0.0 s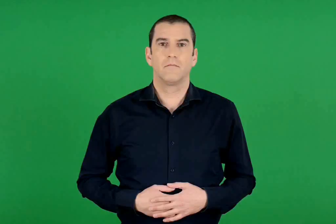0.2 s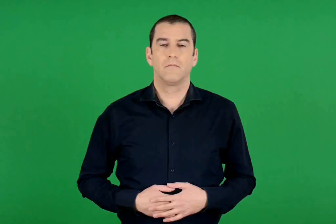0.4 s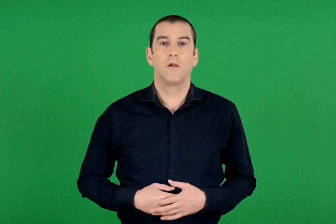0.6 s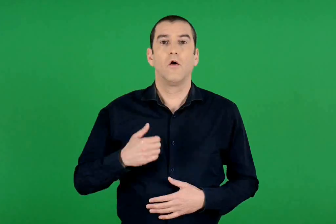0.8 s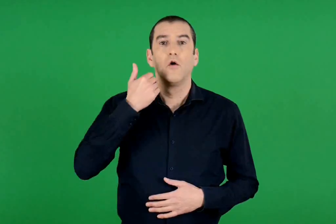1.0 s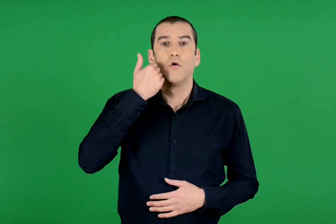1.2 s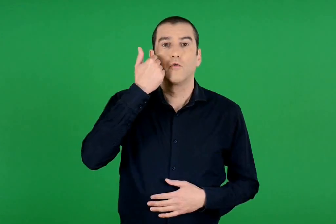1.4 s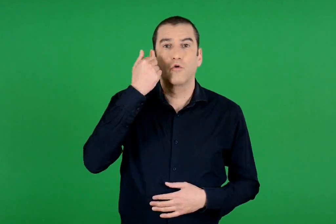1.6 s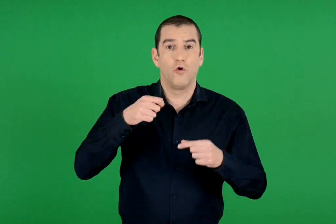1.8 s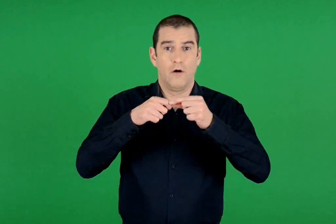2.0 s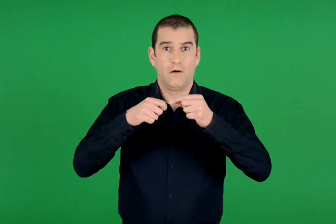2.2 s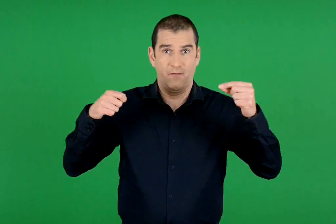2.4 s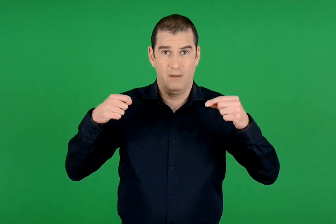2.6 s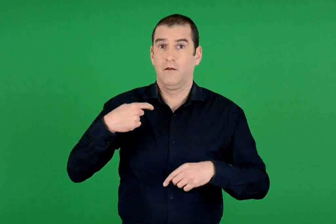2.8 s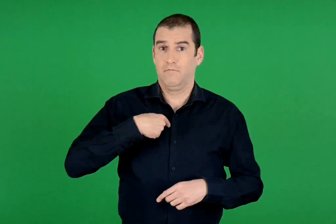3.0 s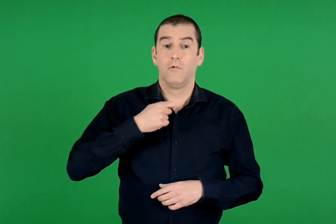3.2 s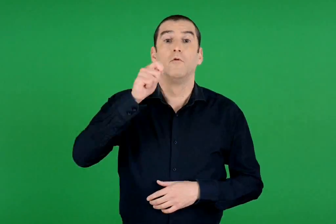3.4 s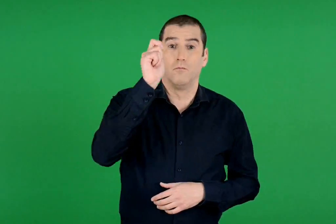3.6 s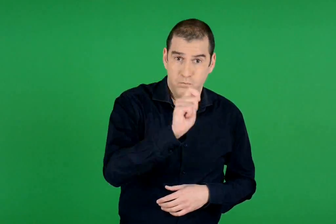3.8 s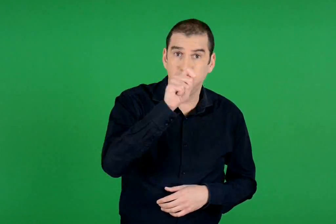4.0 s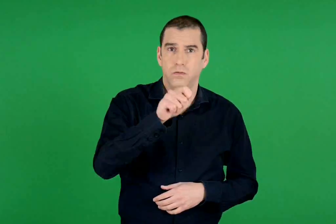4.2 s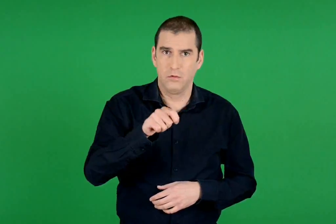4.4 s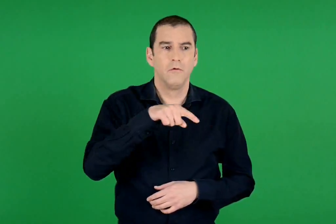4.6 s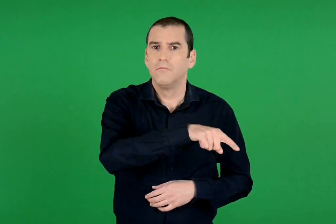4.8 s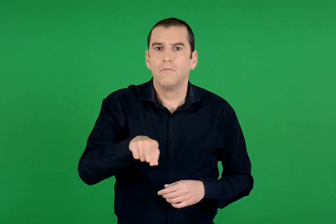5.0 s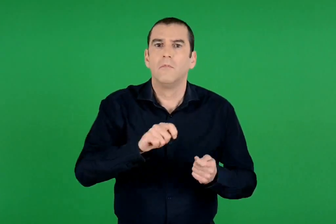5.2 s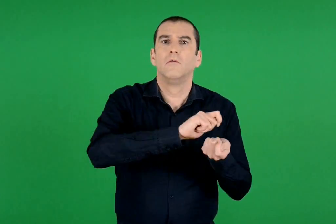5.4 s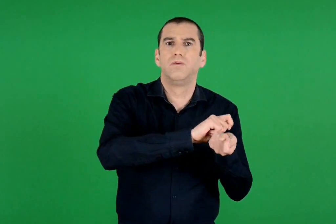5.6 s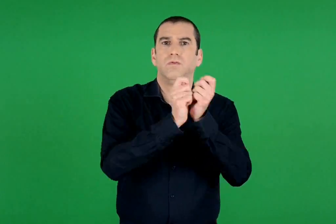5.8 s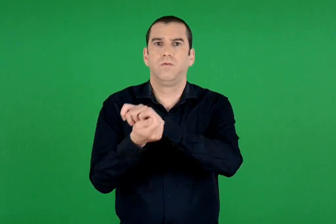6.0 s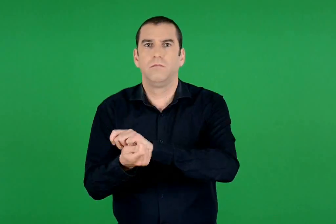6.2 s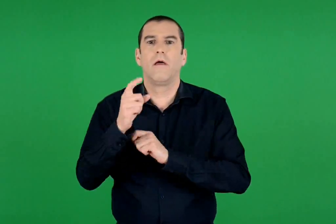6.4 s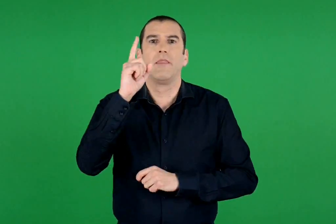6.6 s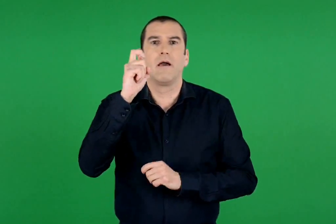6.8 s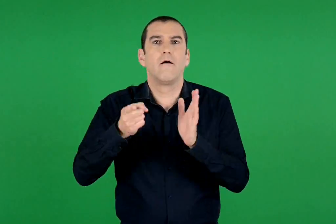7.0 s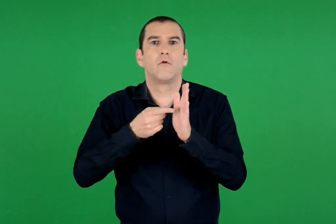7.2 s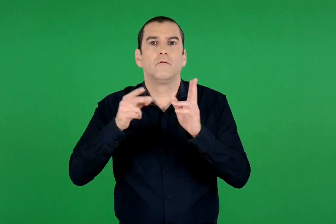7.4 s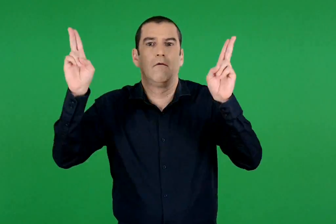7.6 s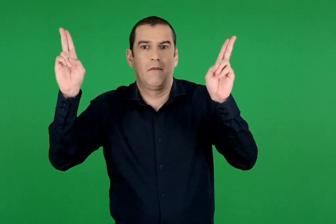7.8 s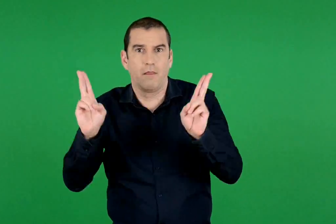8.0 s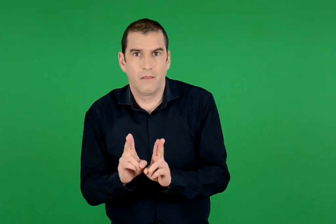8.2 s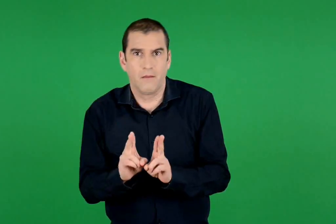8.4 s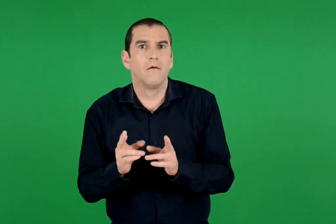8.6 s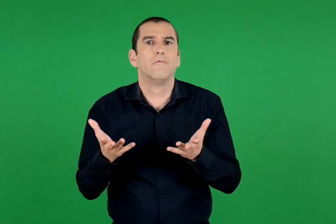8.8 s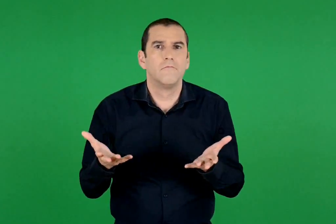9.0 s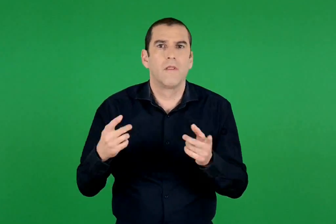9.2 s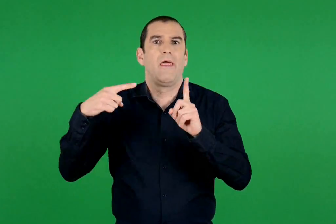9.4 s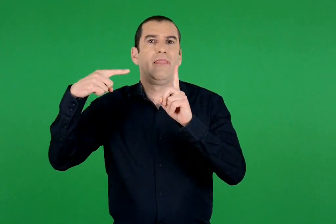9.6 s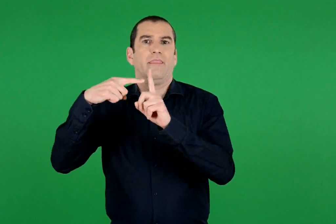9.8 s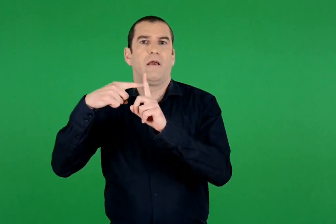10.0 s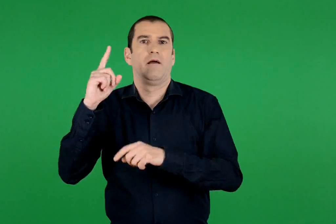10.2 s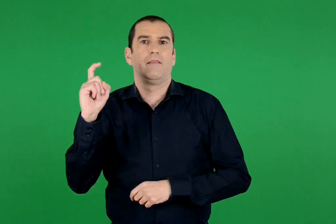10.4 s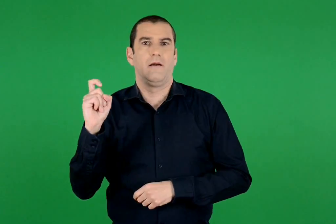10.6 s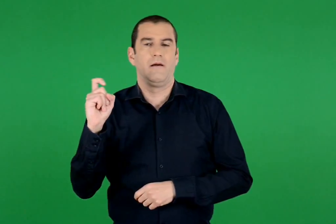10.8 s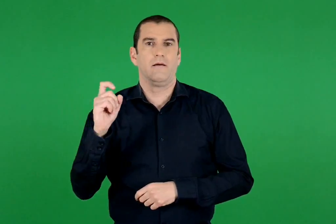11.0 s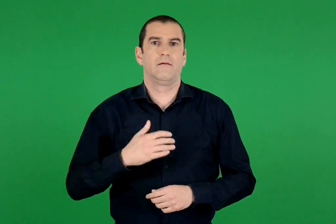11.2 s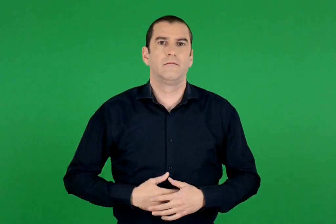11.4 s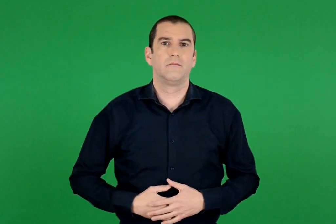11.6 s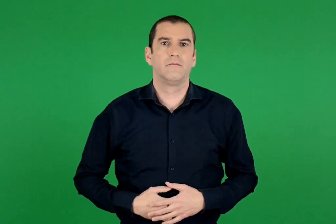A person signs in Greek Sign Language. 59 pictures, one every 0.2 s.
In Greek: ό , τι αγγίζω με το κόκκινο ραβδί γίνεται δέκα φορές μικρότερο , δηλαδή διαιρείται 10
